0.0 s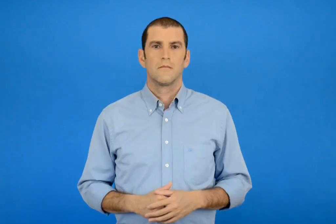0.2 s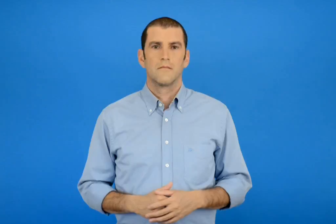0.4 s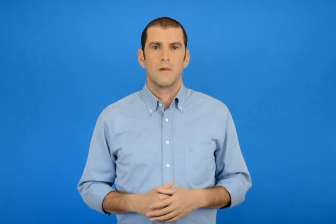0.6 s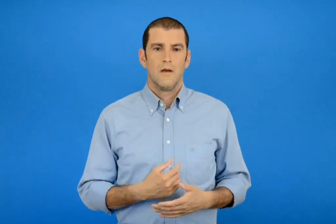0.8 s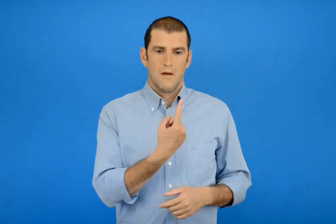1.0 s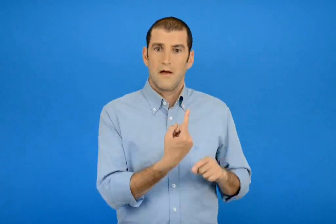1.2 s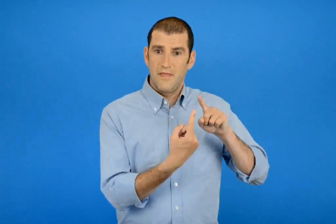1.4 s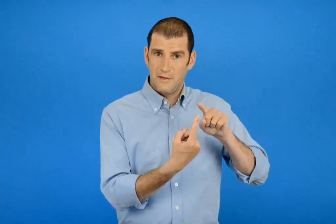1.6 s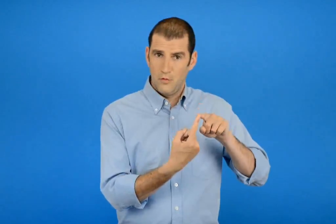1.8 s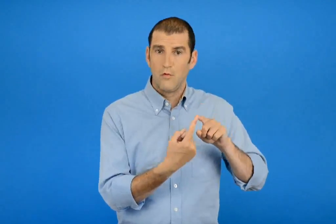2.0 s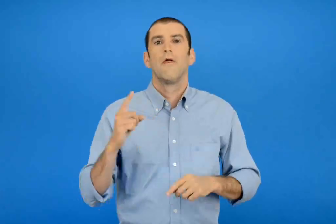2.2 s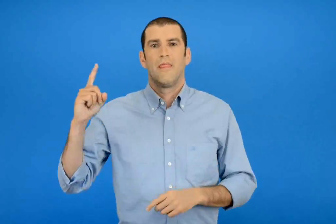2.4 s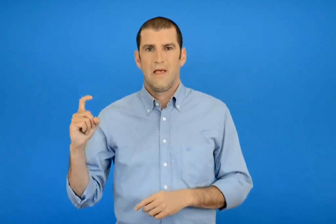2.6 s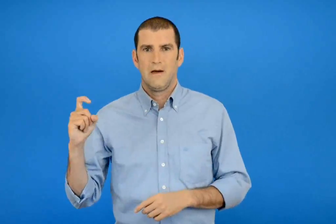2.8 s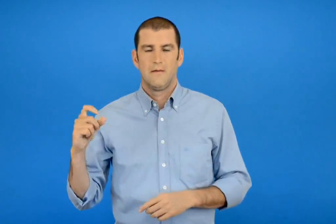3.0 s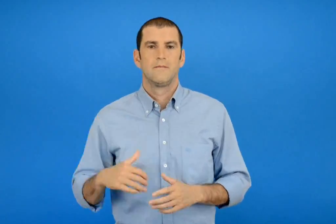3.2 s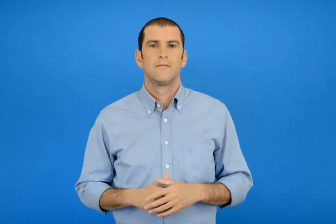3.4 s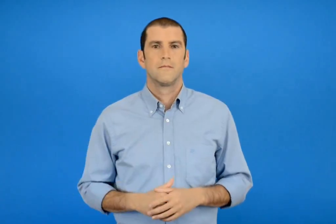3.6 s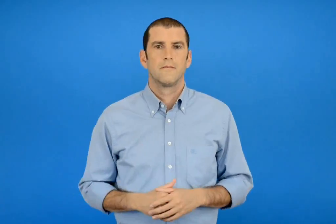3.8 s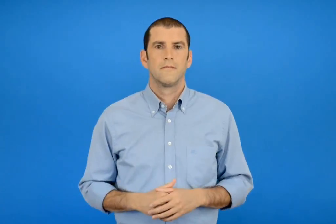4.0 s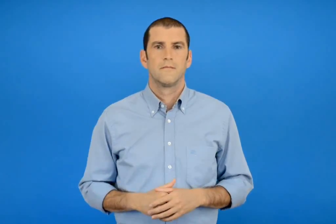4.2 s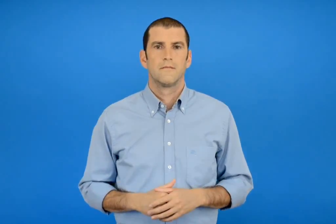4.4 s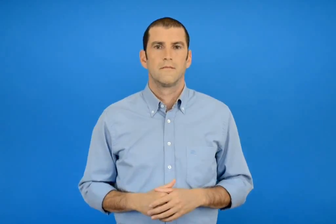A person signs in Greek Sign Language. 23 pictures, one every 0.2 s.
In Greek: κάθε δάχτυλο δείχνει 10
